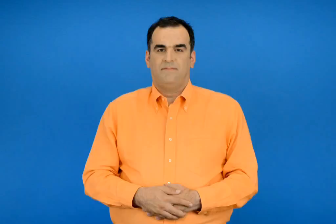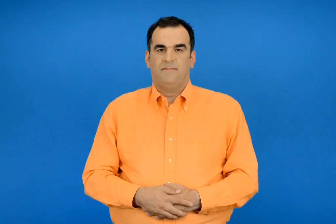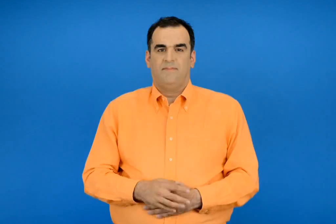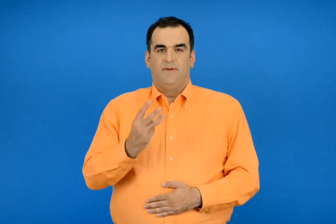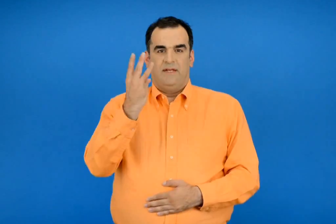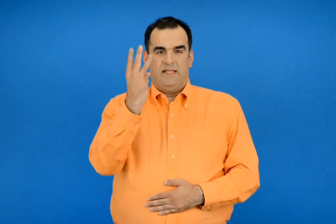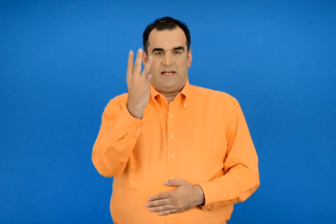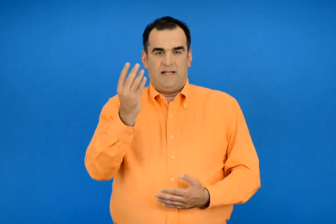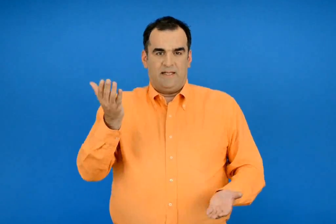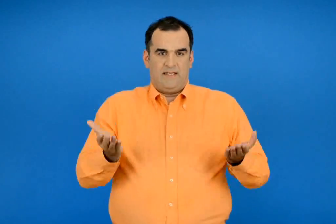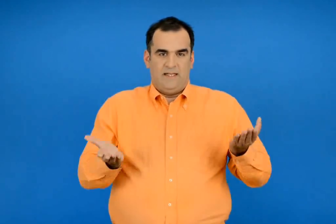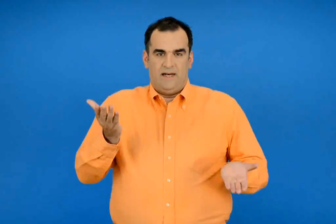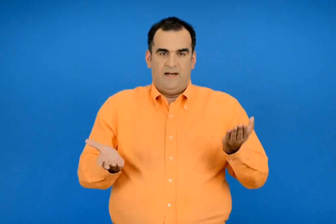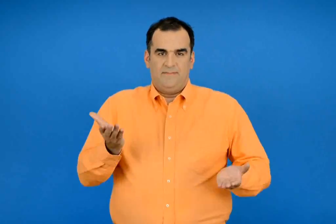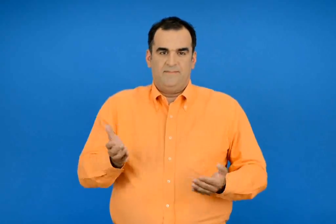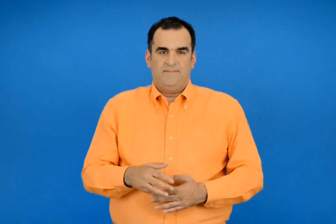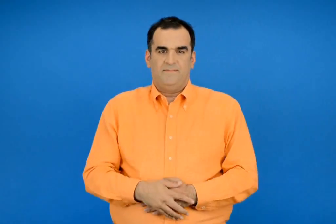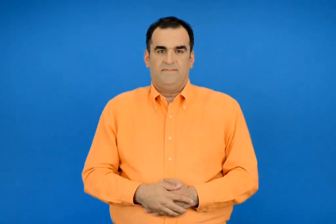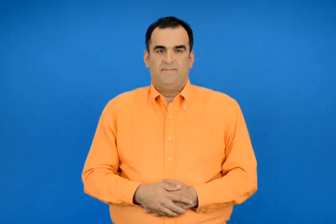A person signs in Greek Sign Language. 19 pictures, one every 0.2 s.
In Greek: 3 κιλά
